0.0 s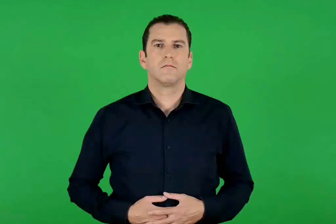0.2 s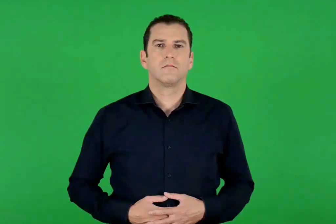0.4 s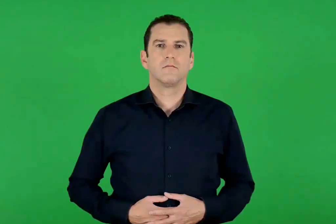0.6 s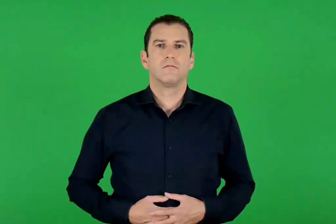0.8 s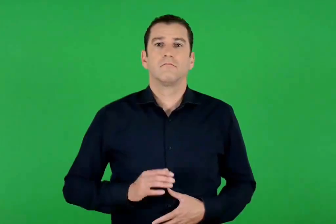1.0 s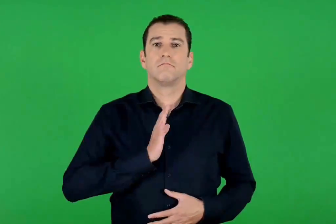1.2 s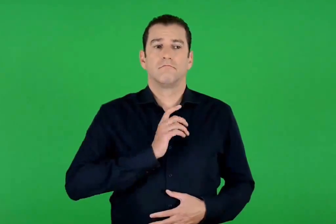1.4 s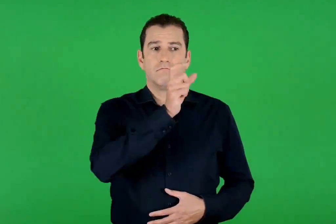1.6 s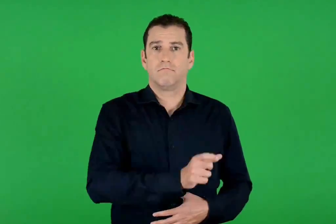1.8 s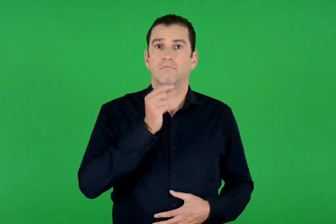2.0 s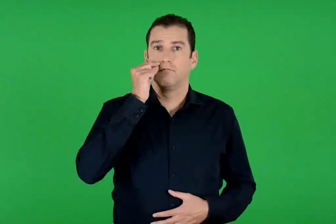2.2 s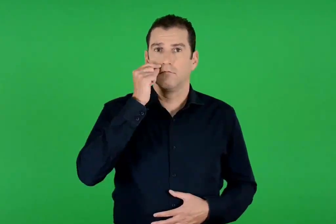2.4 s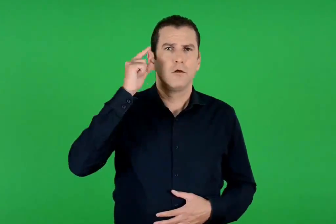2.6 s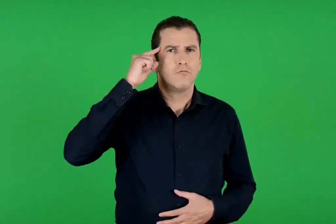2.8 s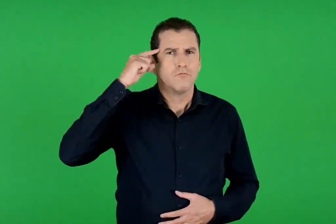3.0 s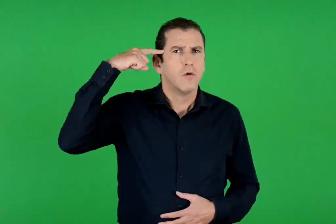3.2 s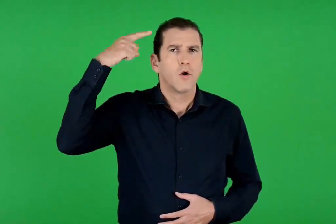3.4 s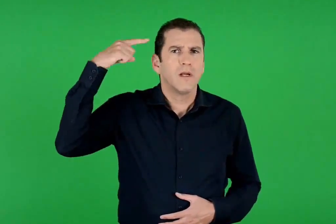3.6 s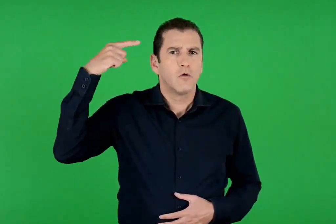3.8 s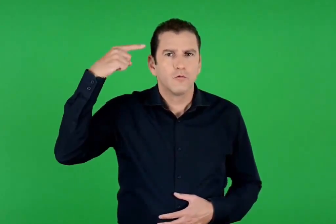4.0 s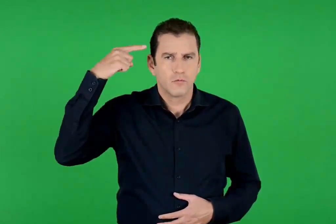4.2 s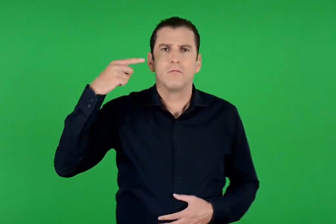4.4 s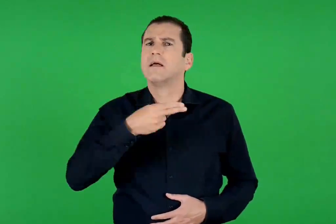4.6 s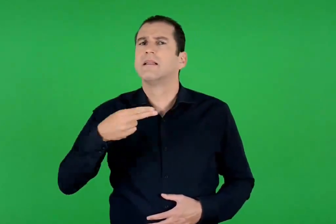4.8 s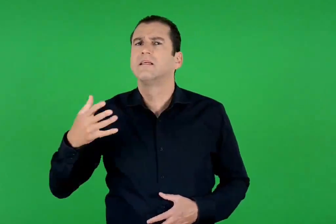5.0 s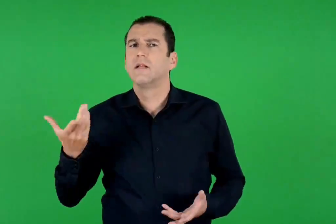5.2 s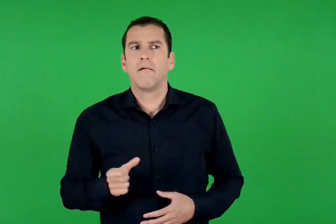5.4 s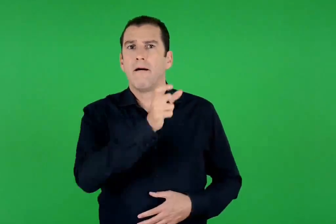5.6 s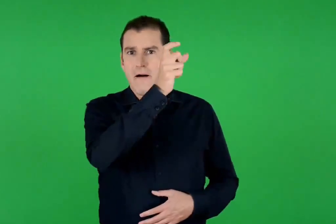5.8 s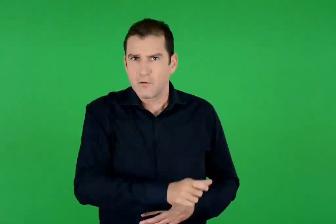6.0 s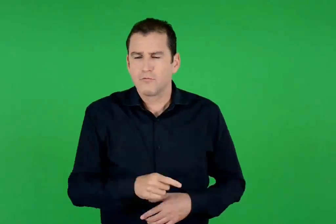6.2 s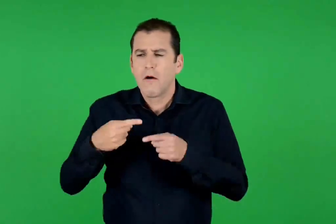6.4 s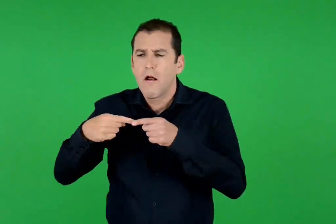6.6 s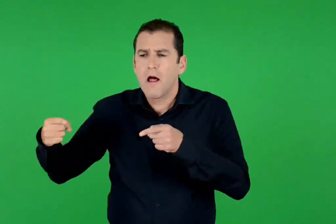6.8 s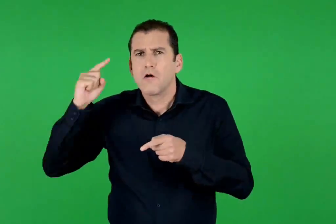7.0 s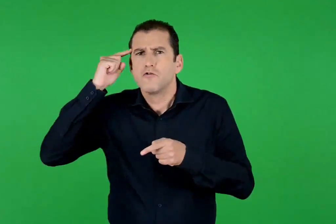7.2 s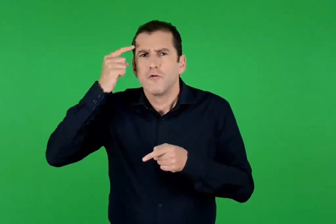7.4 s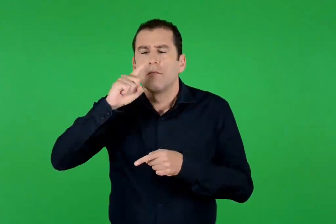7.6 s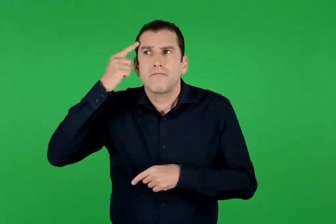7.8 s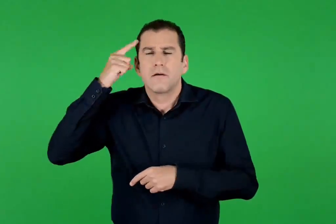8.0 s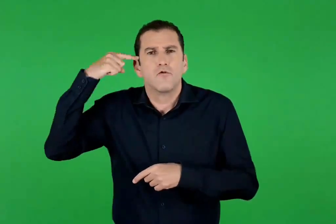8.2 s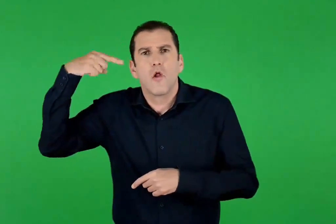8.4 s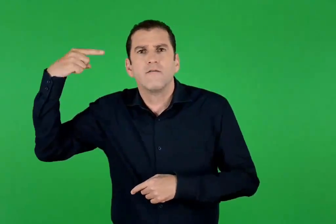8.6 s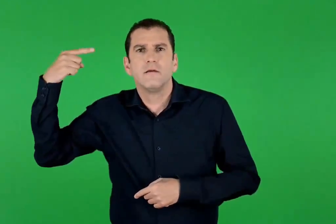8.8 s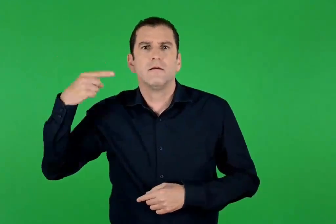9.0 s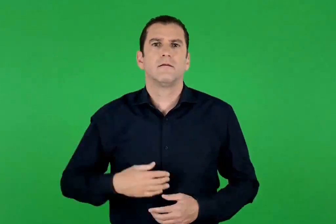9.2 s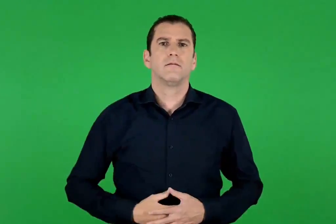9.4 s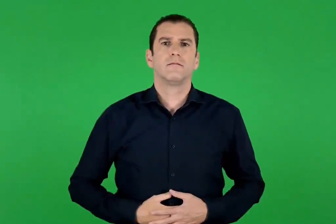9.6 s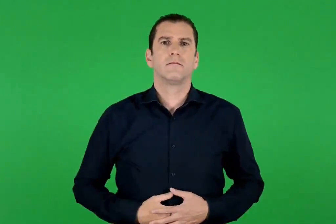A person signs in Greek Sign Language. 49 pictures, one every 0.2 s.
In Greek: πολυμήχανος αυτός που μηχανεύεται πολλά τεχνάσματα
